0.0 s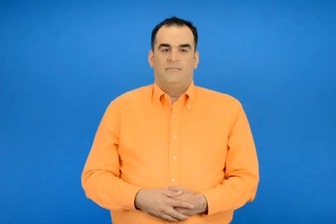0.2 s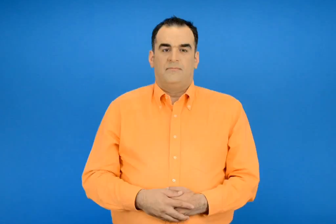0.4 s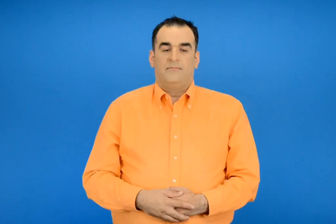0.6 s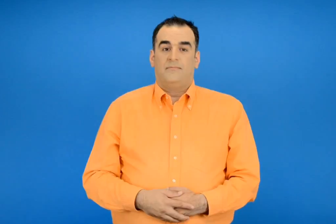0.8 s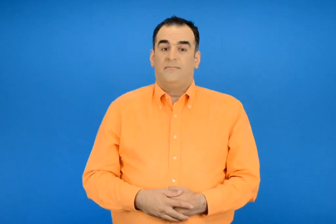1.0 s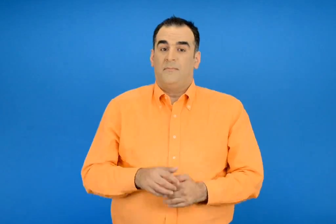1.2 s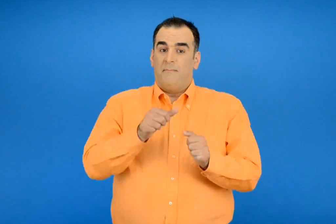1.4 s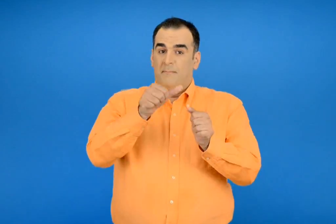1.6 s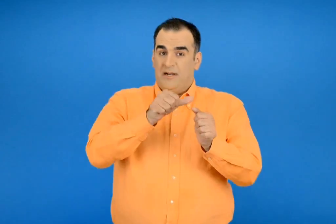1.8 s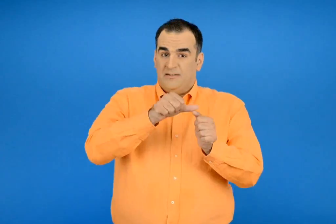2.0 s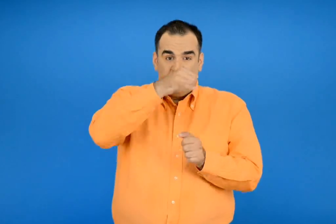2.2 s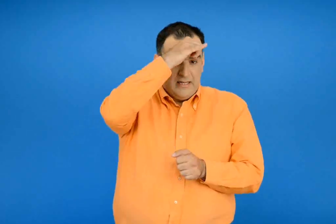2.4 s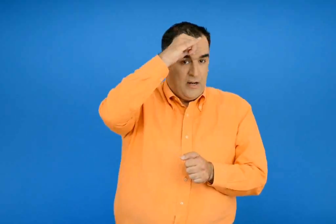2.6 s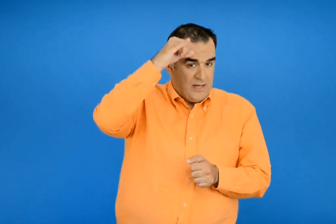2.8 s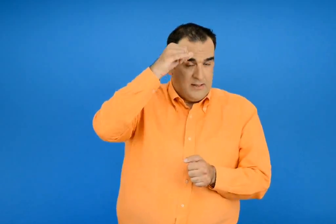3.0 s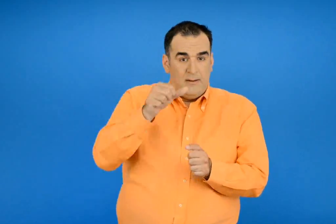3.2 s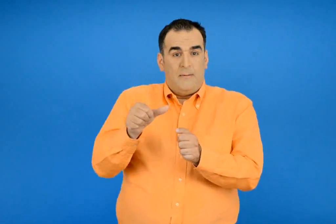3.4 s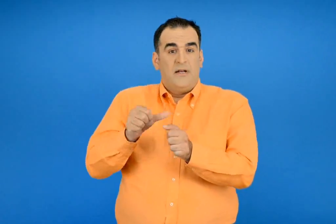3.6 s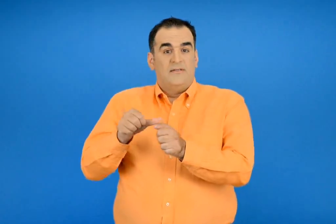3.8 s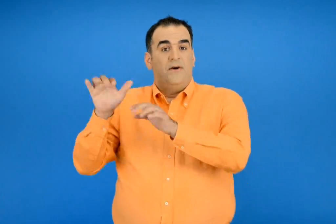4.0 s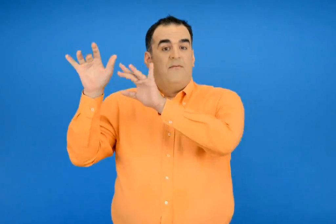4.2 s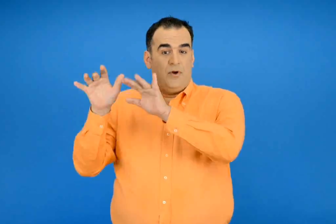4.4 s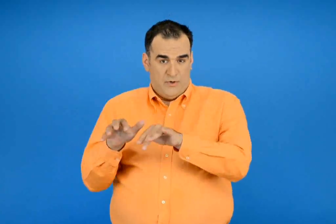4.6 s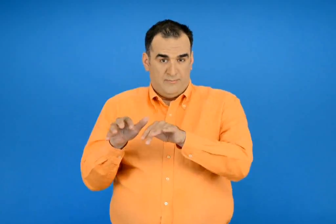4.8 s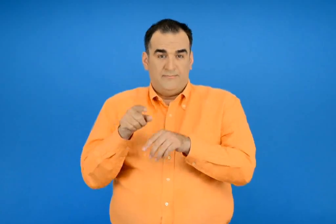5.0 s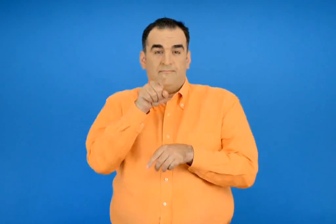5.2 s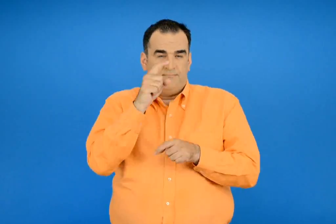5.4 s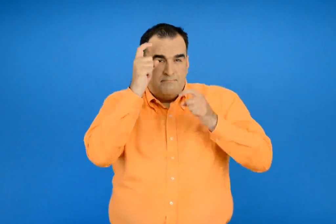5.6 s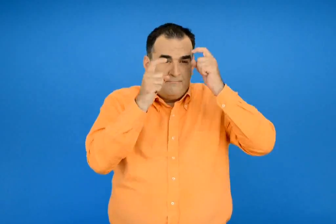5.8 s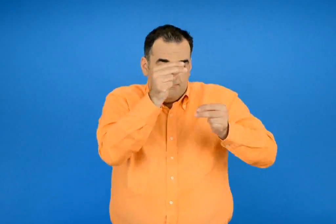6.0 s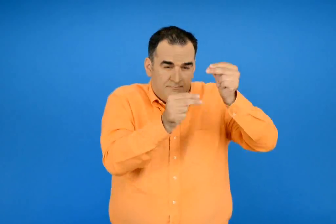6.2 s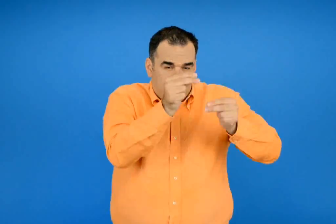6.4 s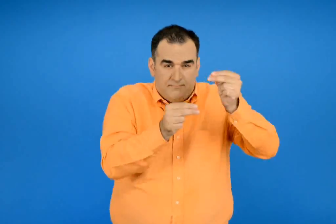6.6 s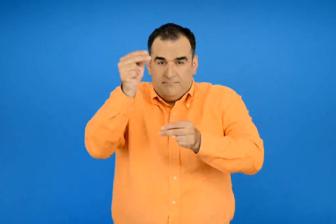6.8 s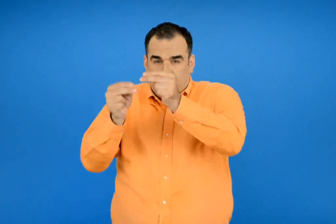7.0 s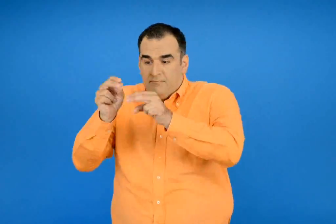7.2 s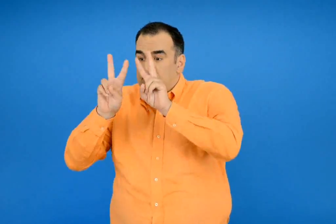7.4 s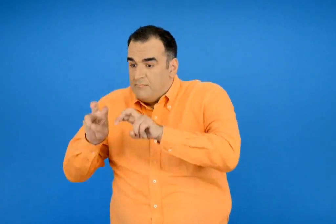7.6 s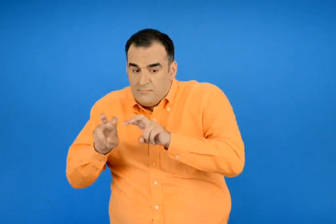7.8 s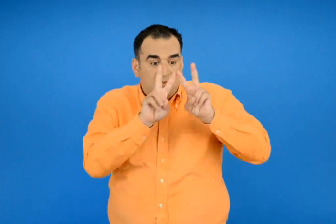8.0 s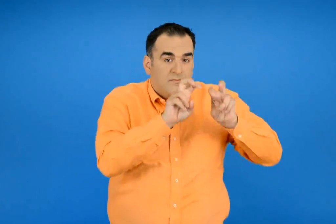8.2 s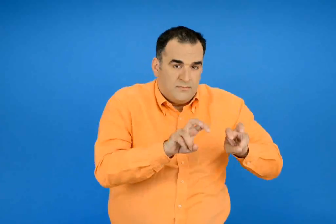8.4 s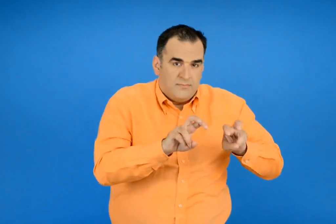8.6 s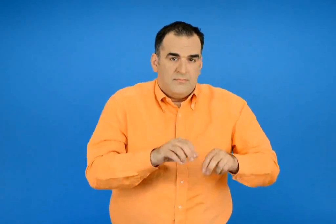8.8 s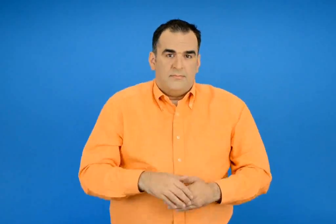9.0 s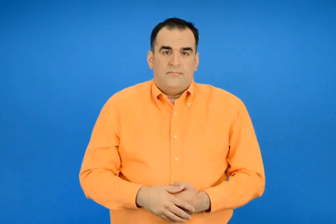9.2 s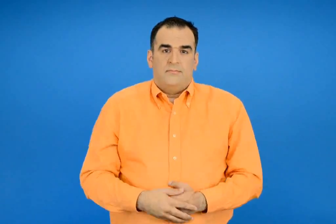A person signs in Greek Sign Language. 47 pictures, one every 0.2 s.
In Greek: ελέγχω με καθετή πράξη για τους μήνες του καλοκαιριού και του φθινοπώρου
